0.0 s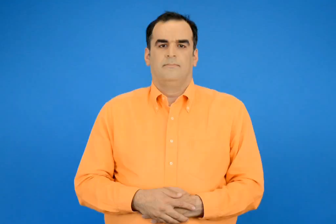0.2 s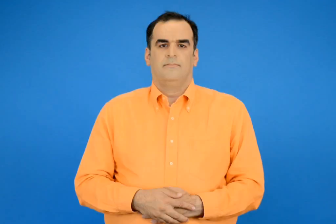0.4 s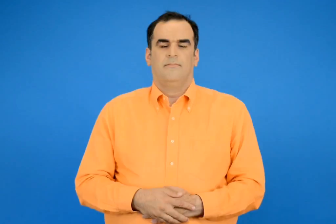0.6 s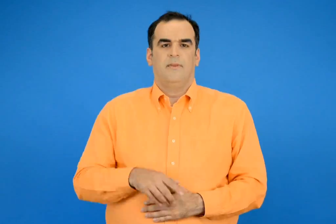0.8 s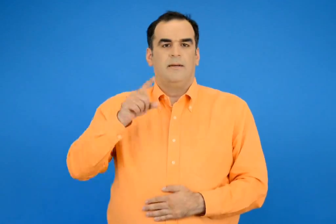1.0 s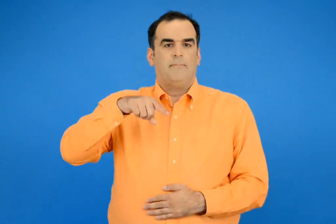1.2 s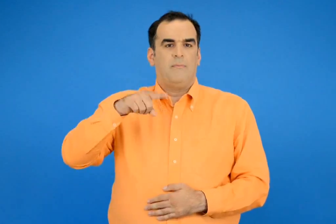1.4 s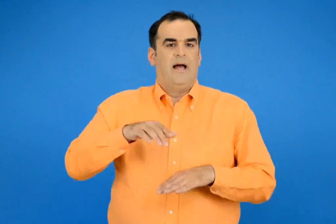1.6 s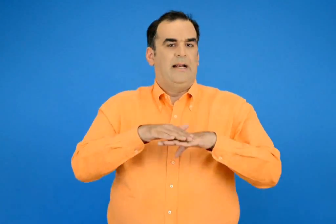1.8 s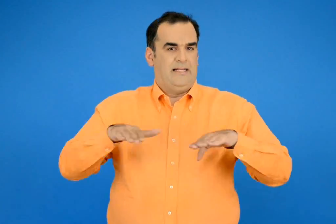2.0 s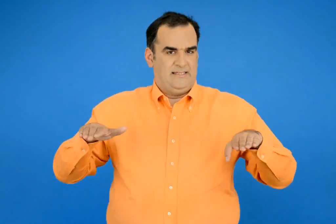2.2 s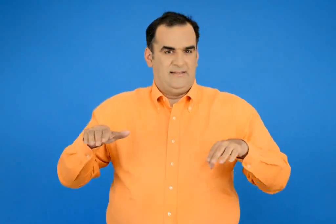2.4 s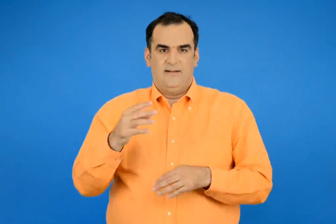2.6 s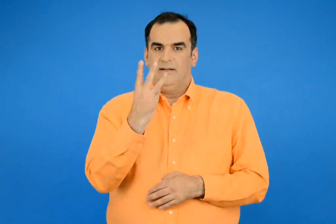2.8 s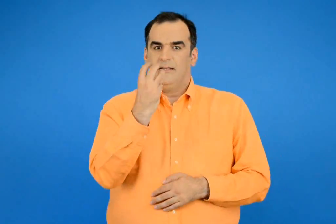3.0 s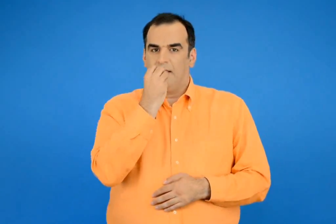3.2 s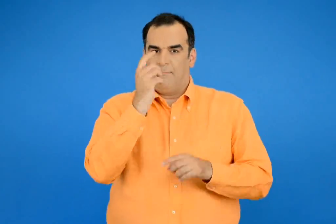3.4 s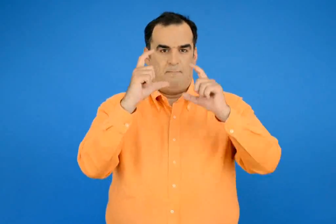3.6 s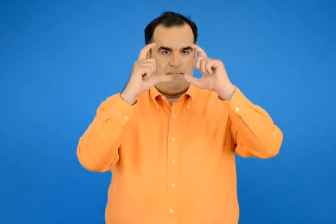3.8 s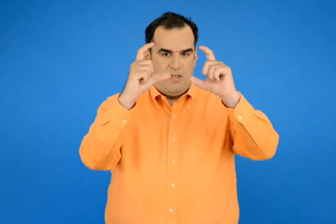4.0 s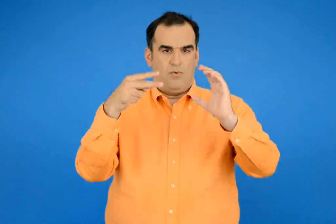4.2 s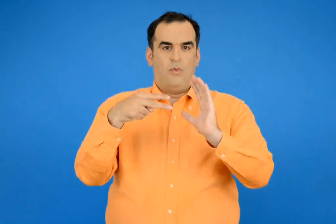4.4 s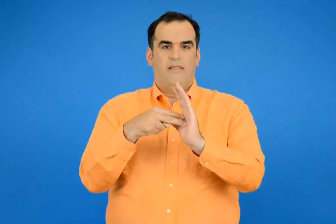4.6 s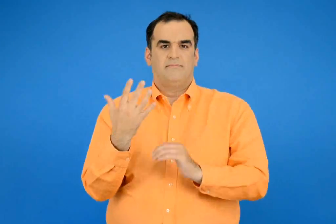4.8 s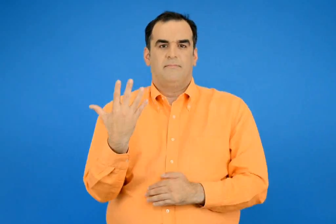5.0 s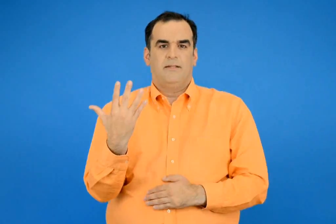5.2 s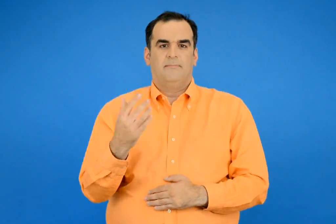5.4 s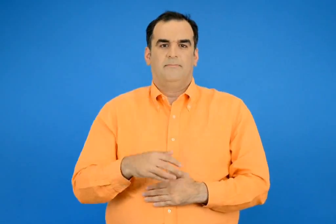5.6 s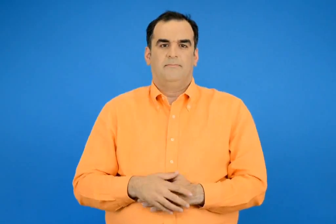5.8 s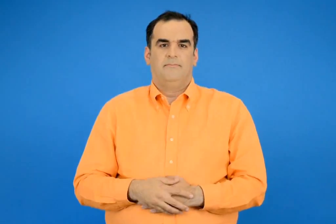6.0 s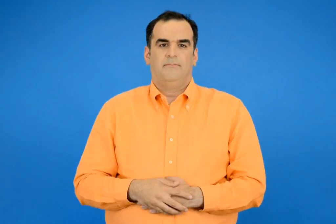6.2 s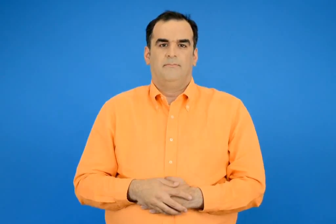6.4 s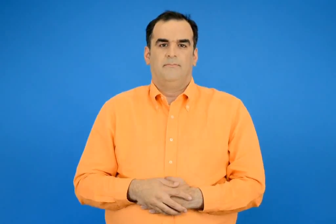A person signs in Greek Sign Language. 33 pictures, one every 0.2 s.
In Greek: ημερομηνία λήξης 30 μαΐου 2005
